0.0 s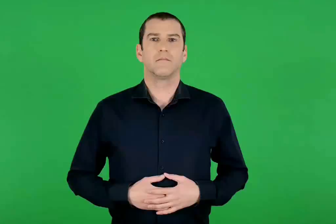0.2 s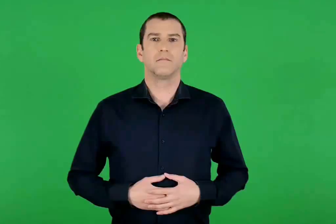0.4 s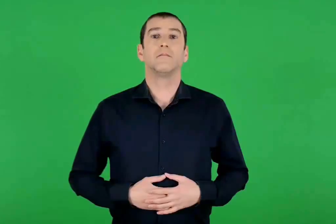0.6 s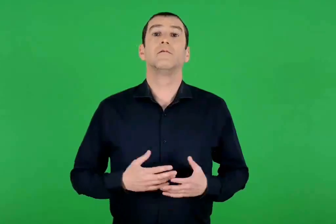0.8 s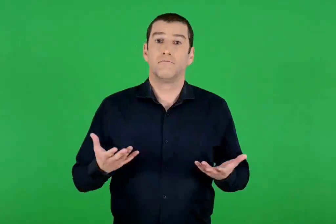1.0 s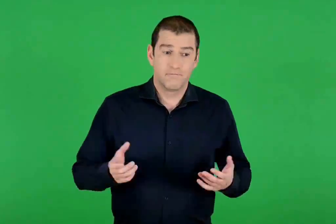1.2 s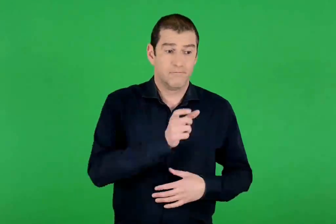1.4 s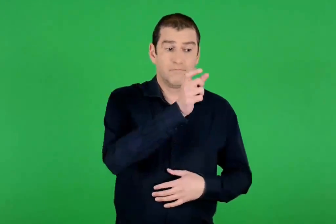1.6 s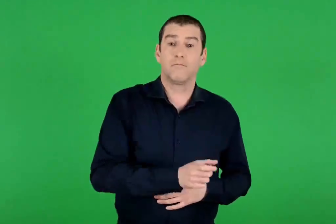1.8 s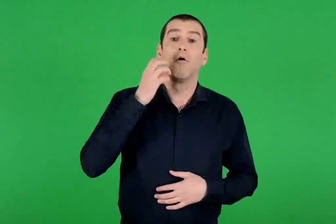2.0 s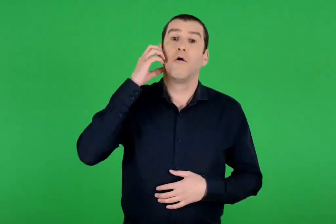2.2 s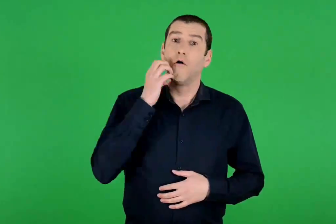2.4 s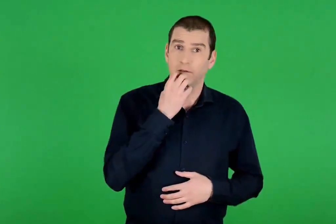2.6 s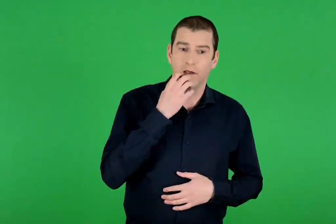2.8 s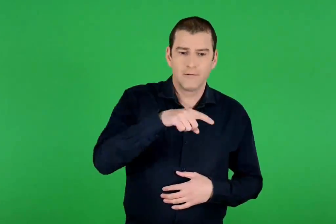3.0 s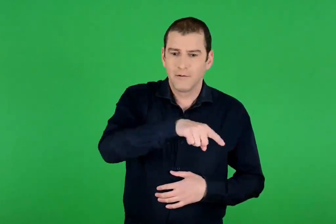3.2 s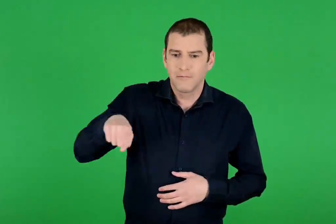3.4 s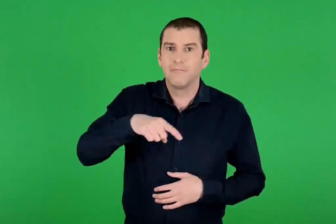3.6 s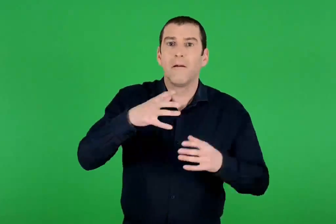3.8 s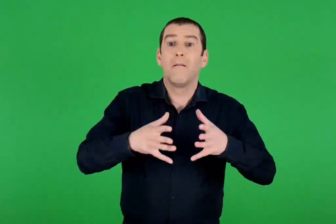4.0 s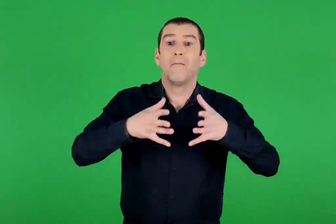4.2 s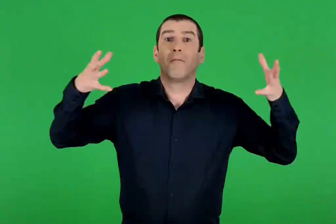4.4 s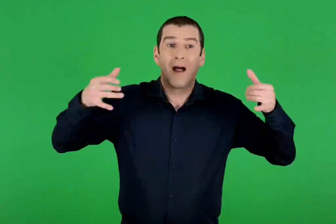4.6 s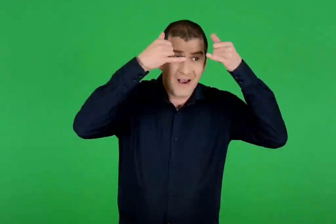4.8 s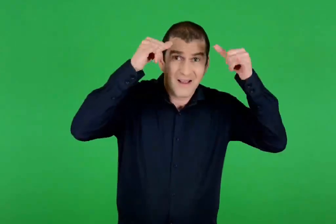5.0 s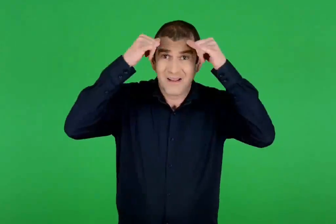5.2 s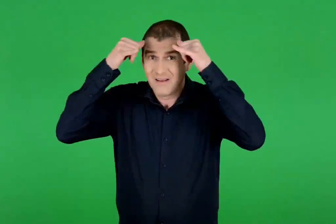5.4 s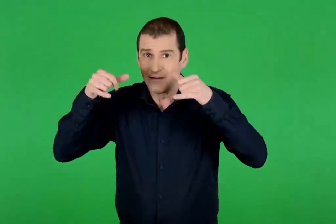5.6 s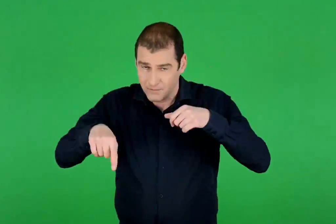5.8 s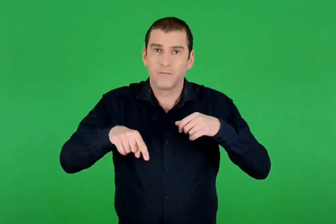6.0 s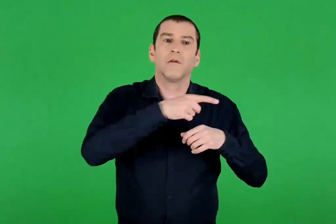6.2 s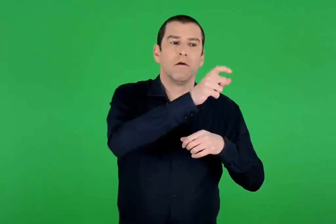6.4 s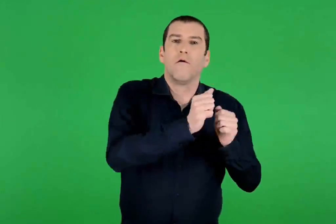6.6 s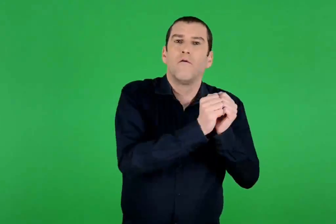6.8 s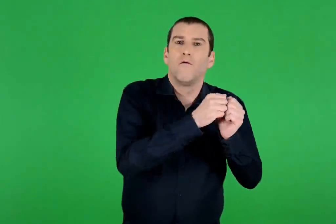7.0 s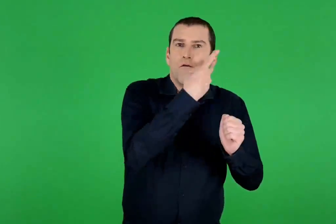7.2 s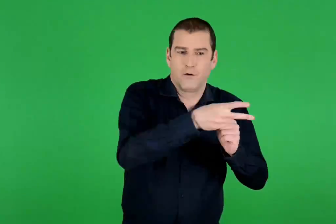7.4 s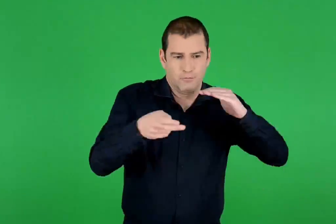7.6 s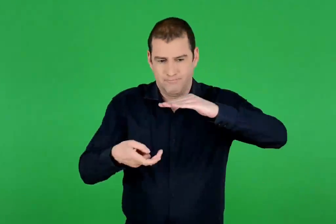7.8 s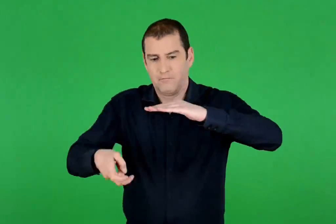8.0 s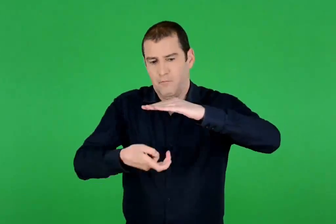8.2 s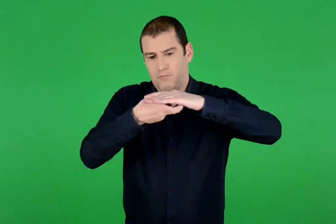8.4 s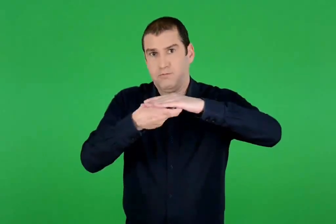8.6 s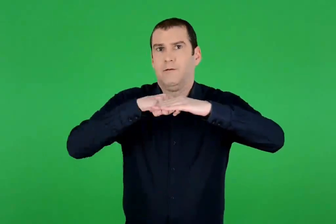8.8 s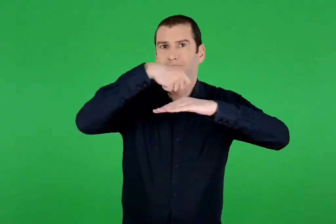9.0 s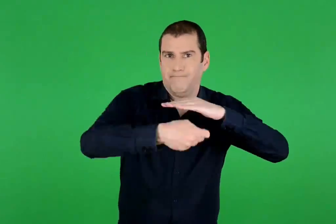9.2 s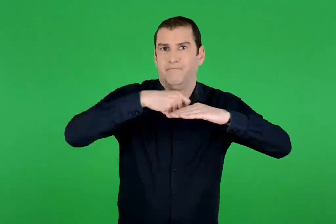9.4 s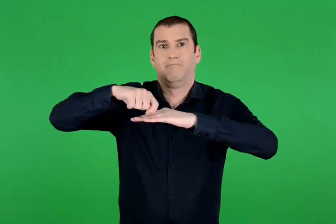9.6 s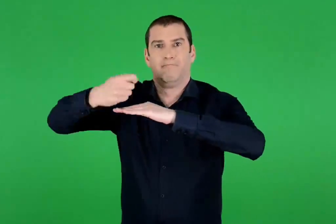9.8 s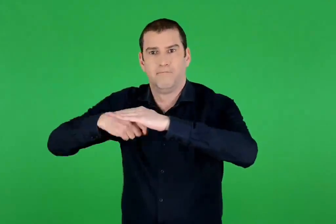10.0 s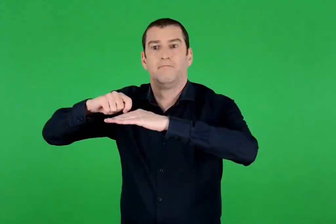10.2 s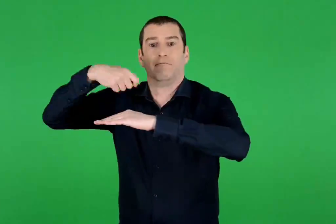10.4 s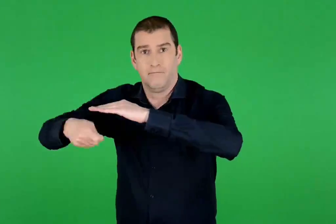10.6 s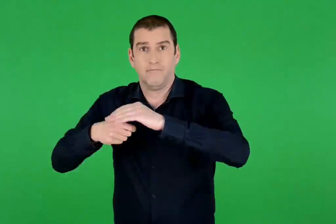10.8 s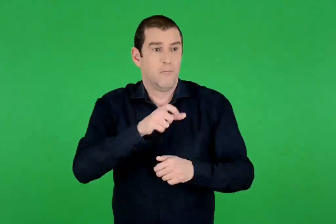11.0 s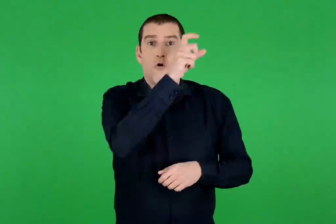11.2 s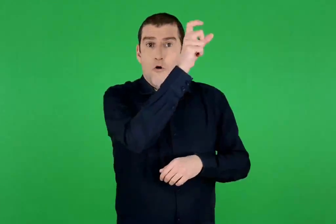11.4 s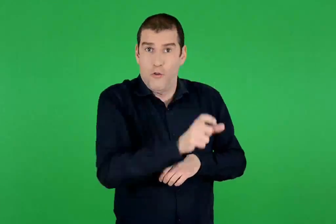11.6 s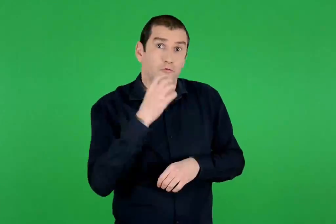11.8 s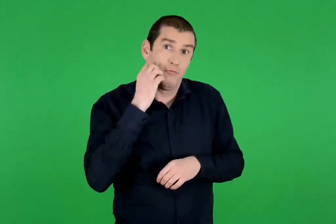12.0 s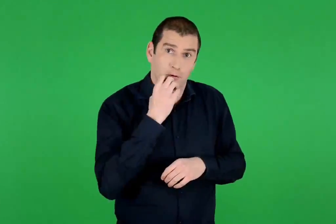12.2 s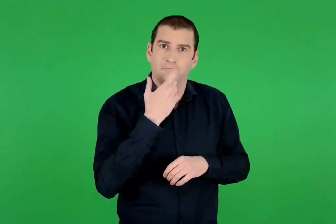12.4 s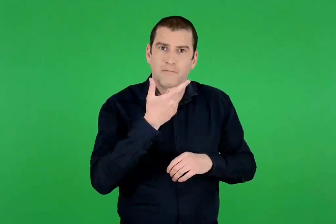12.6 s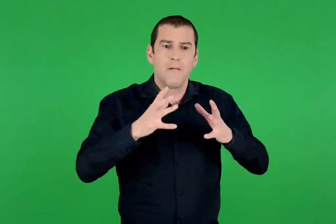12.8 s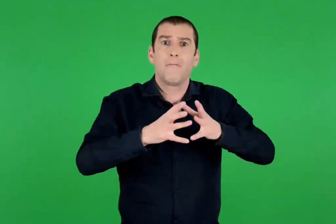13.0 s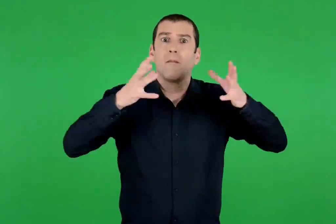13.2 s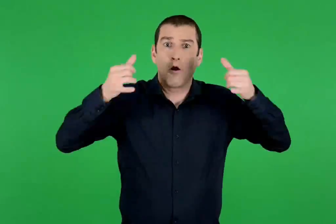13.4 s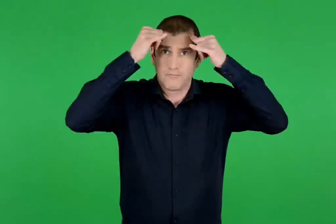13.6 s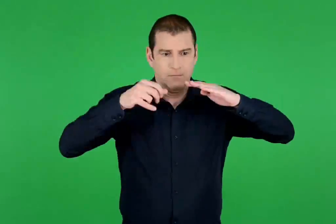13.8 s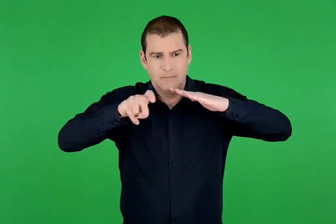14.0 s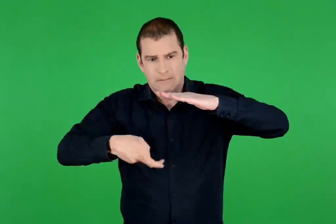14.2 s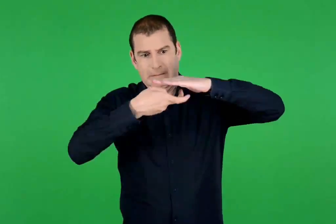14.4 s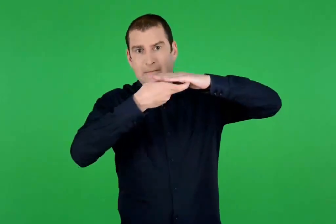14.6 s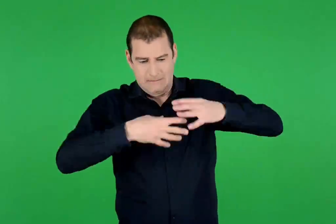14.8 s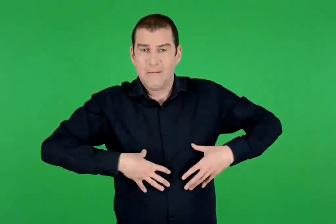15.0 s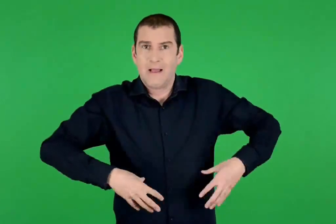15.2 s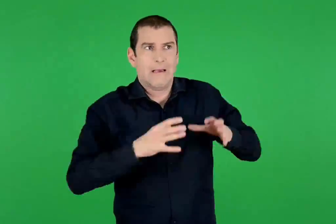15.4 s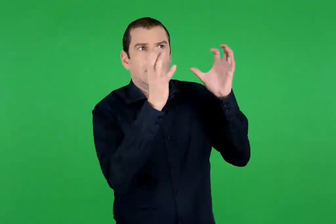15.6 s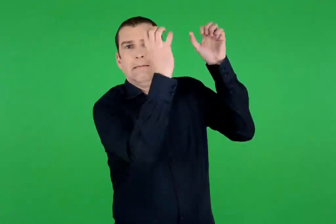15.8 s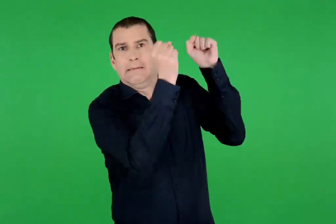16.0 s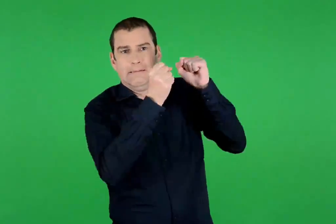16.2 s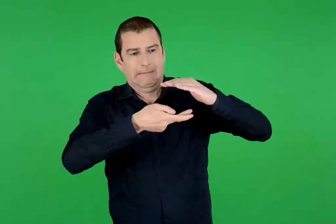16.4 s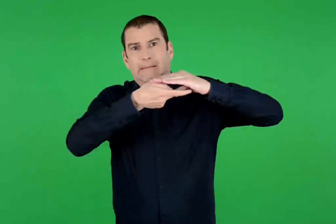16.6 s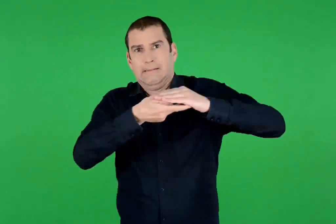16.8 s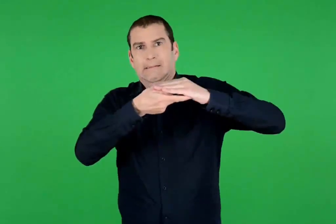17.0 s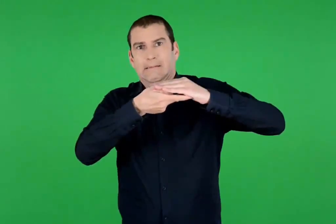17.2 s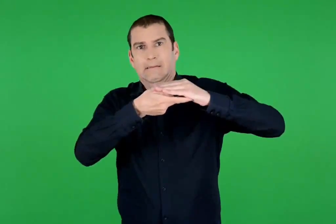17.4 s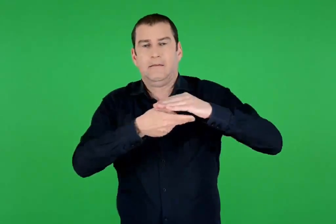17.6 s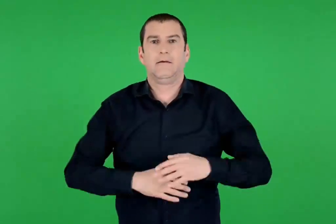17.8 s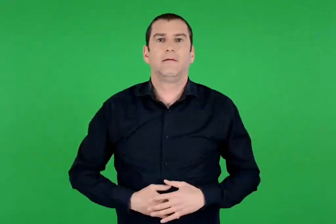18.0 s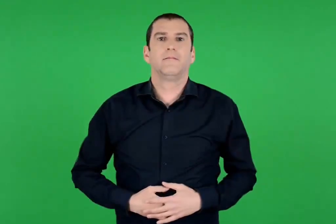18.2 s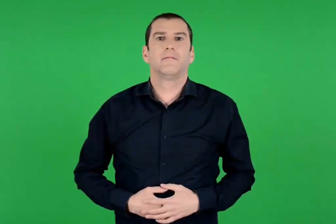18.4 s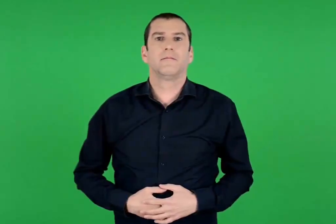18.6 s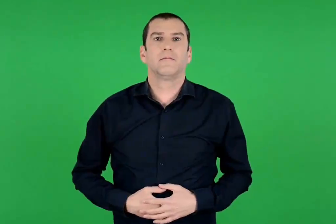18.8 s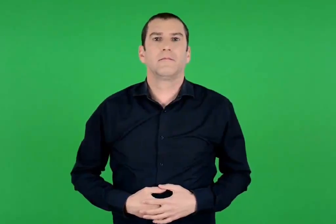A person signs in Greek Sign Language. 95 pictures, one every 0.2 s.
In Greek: όμως , ο οδυσσέας έδεσε τους συντρόφους του κάτω από την κοιλιά των πιο μεγάλων κριαριών κι ο ίδιος κρεμάστηκε από τα μαλλιά του πιο μεγάλου ζώου
